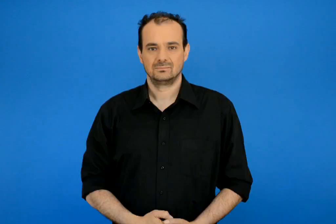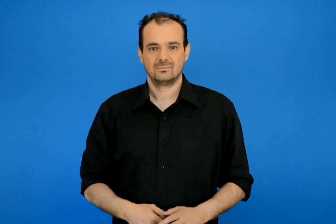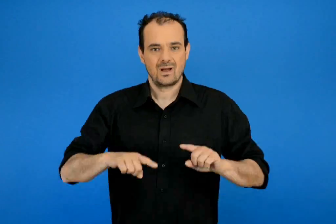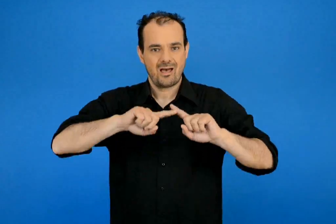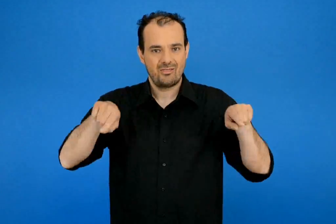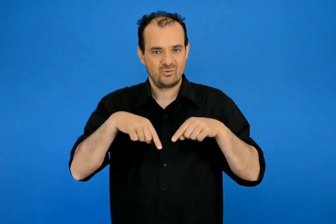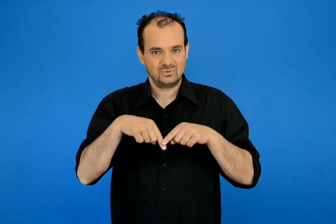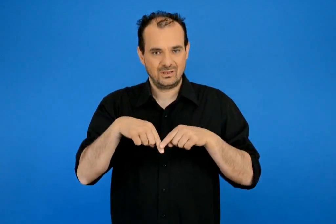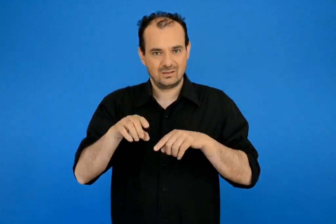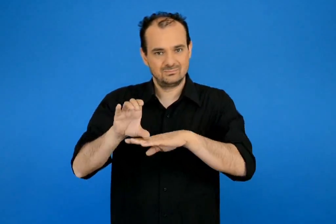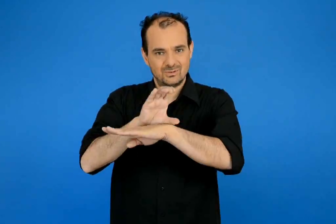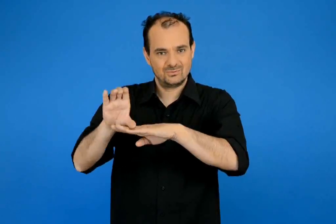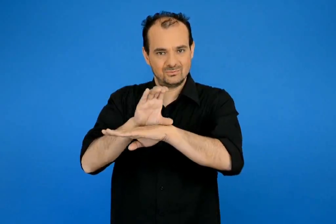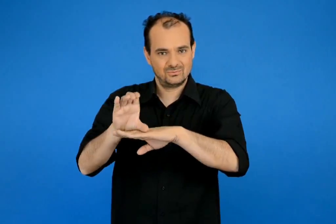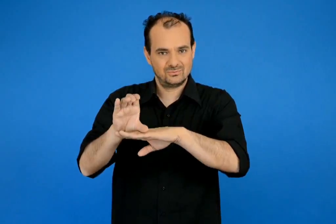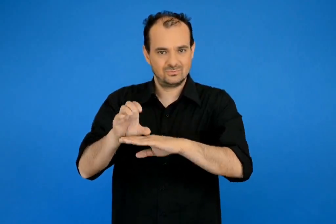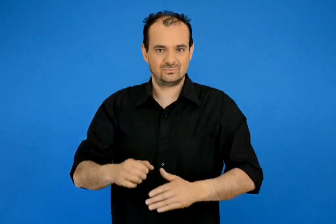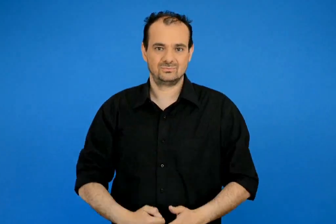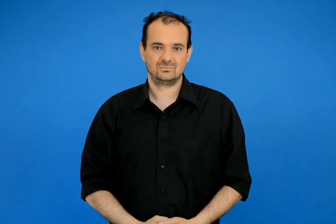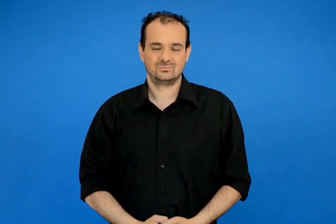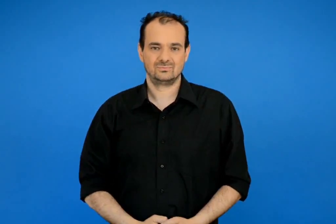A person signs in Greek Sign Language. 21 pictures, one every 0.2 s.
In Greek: αίθουσα υπολογιστών
